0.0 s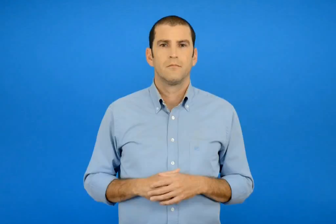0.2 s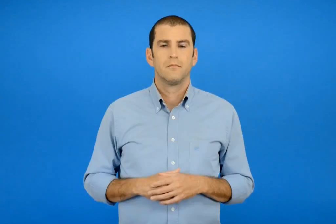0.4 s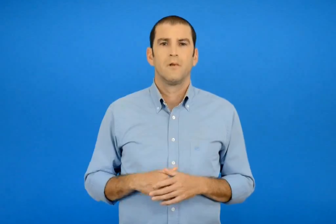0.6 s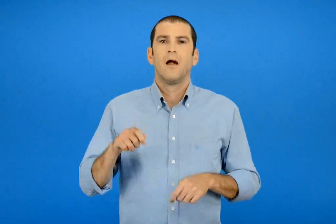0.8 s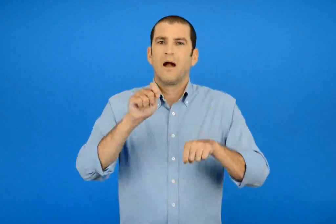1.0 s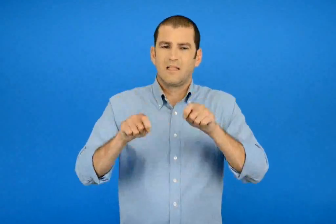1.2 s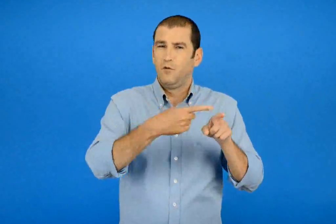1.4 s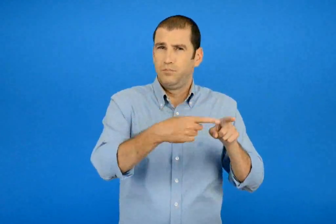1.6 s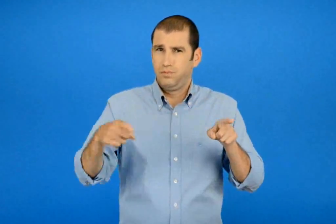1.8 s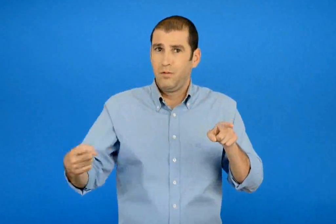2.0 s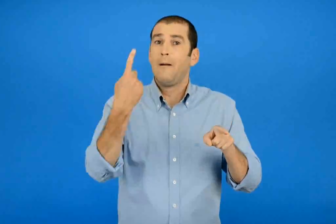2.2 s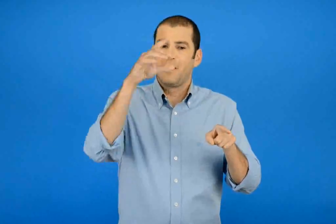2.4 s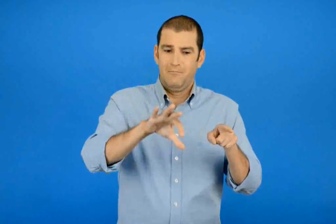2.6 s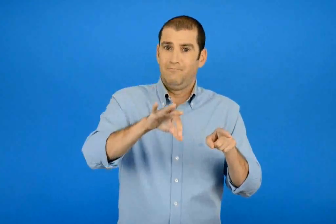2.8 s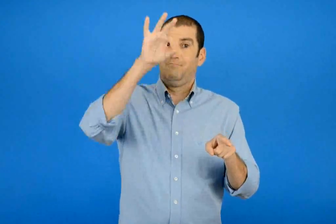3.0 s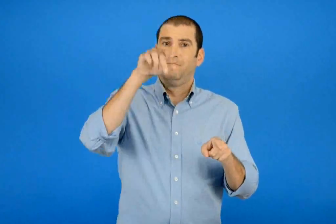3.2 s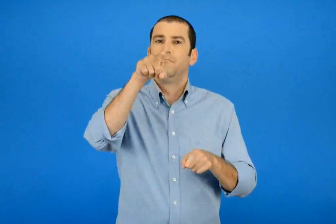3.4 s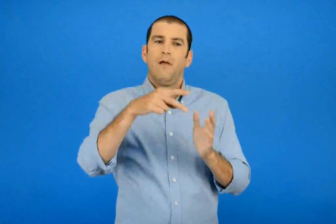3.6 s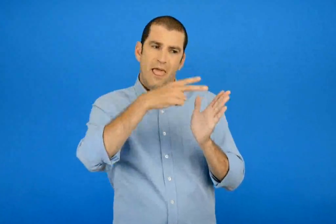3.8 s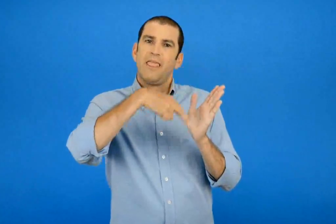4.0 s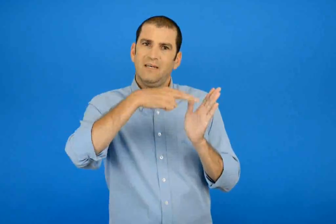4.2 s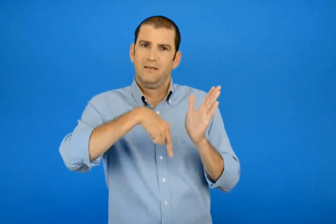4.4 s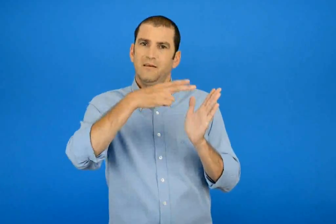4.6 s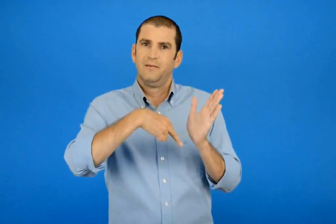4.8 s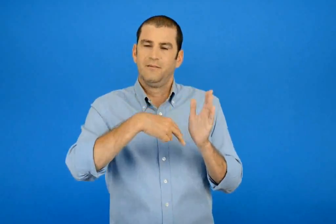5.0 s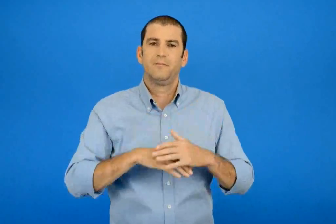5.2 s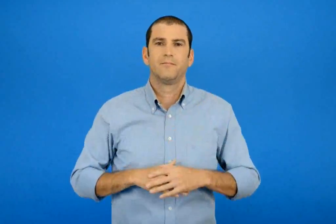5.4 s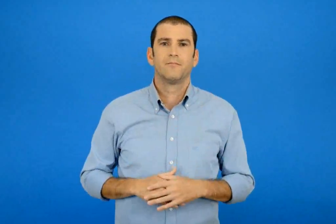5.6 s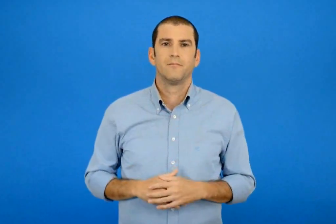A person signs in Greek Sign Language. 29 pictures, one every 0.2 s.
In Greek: διάβασε παρακάτω μια από αυτές
